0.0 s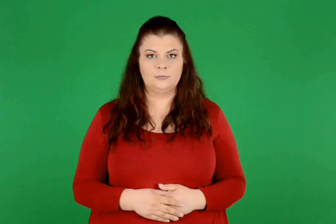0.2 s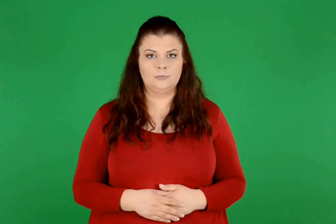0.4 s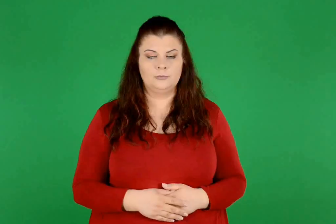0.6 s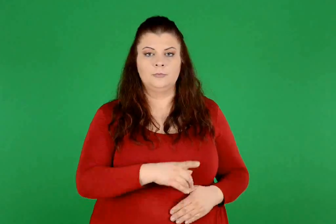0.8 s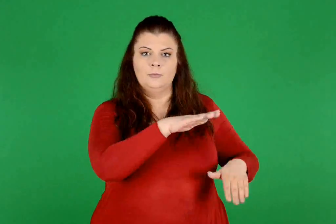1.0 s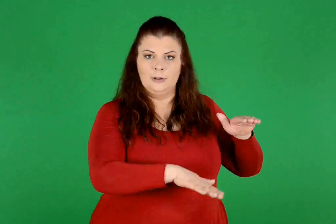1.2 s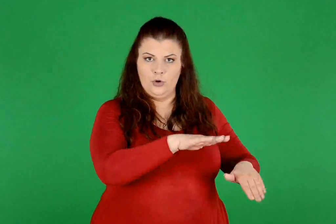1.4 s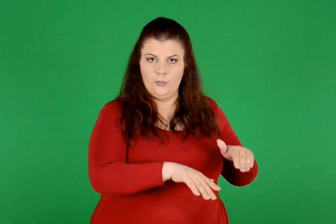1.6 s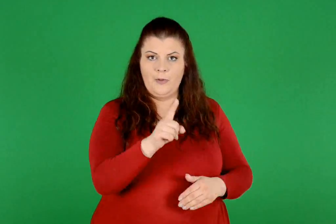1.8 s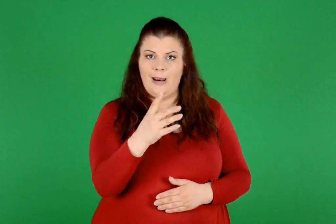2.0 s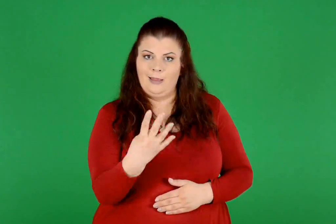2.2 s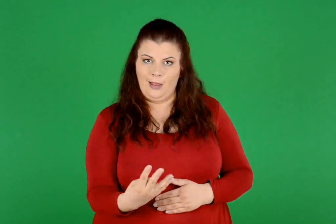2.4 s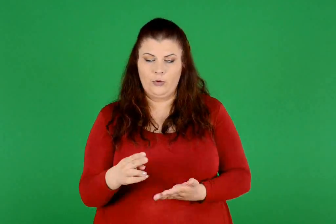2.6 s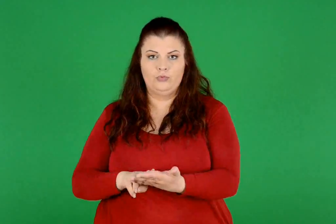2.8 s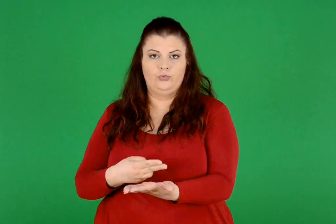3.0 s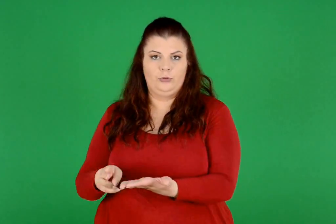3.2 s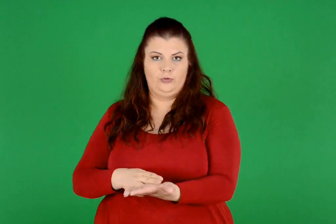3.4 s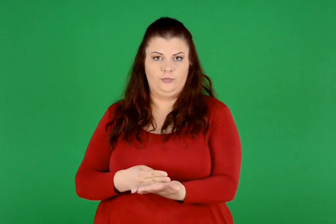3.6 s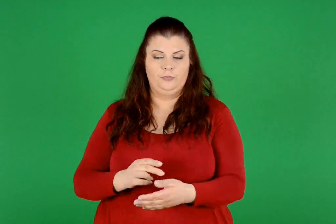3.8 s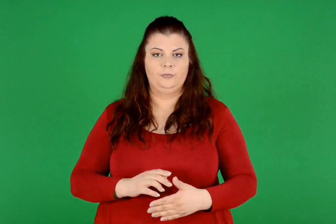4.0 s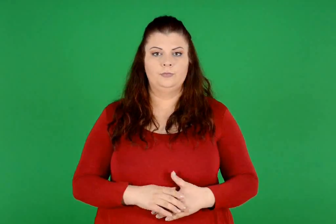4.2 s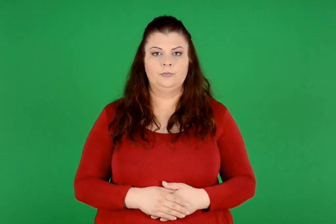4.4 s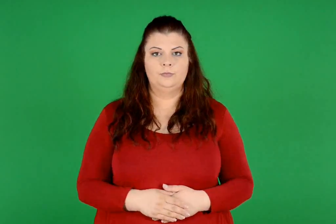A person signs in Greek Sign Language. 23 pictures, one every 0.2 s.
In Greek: 1/4 του κιλού βούτυρο
